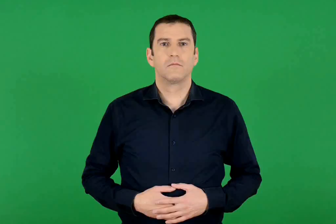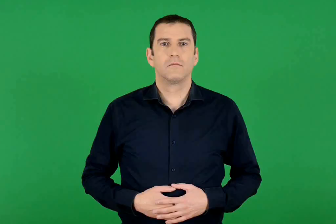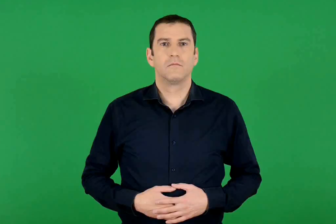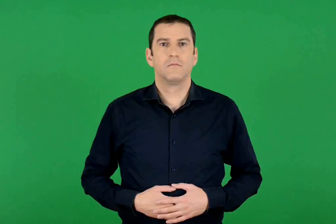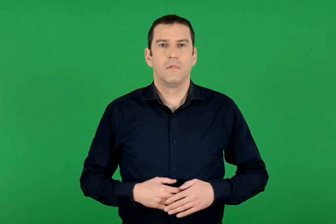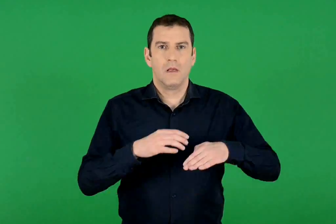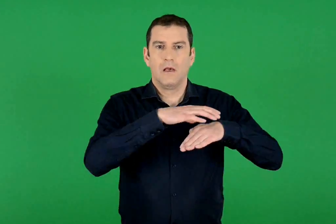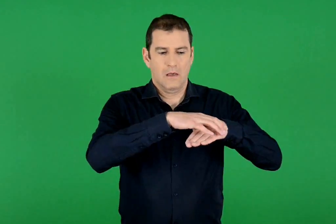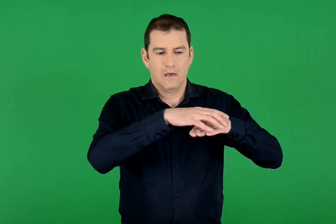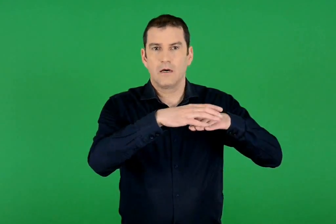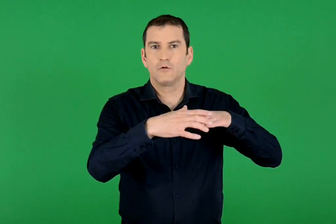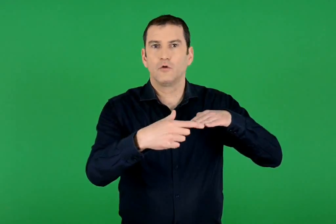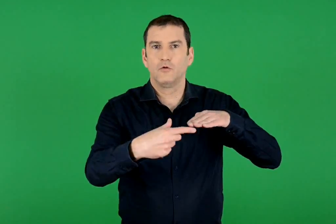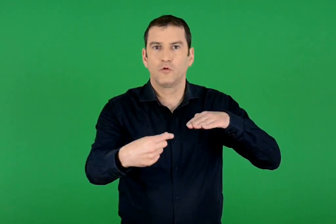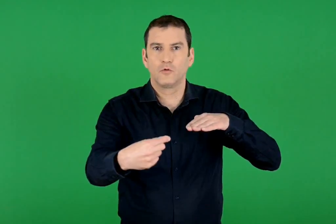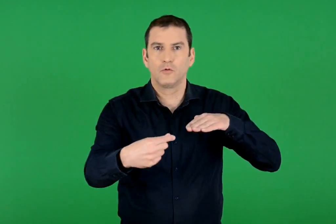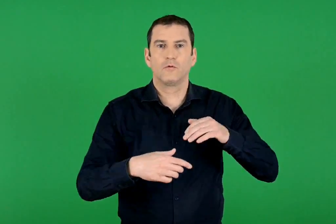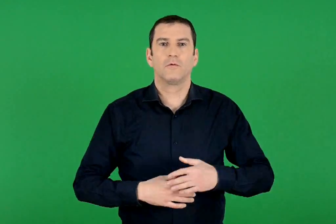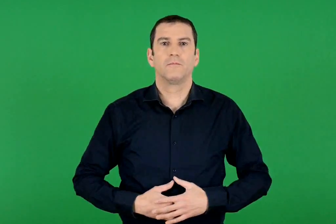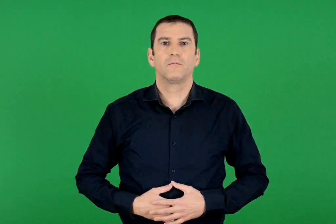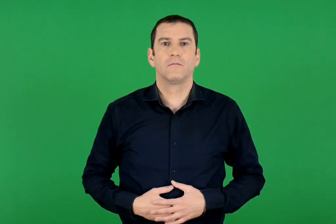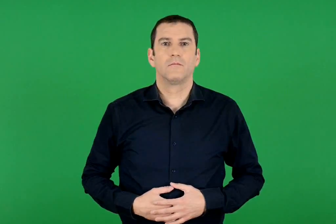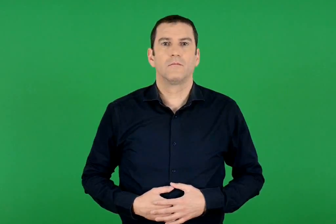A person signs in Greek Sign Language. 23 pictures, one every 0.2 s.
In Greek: χερσόνησος
